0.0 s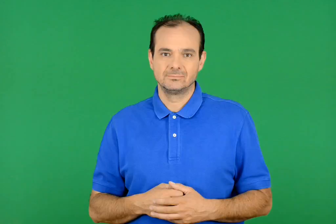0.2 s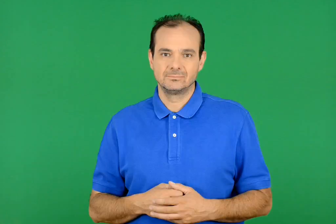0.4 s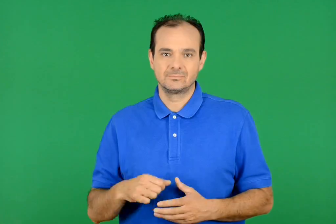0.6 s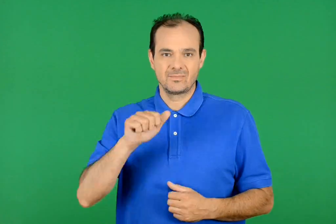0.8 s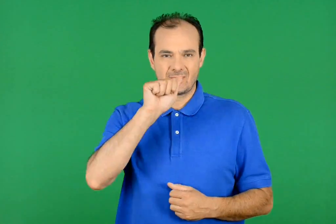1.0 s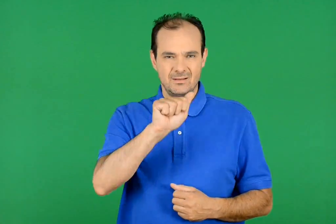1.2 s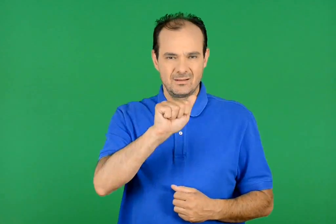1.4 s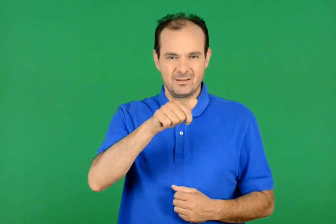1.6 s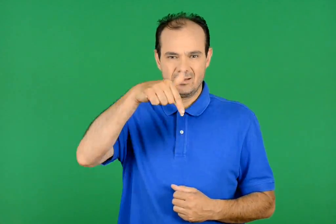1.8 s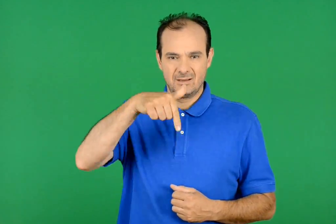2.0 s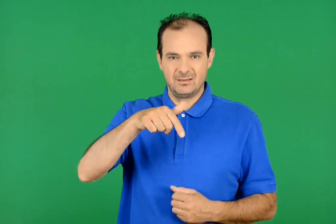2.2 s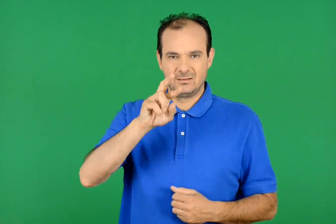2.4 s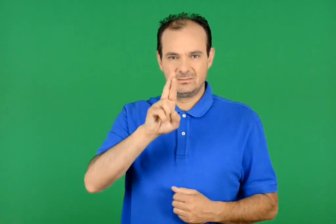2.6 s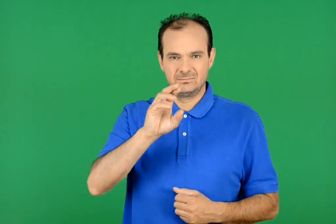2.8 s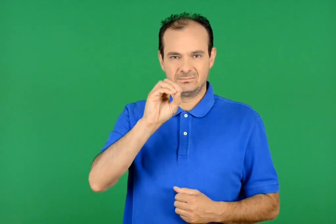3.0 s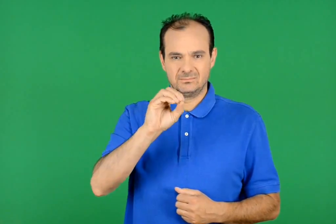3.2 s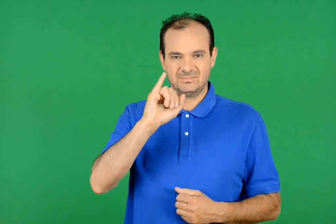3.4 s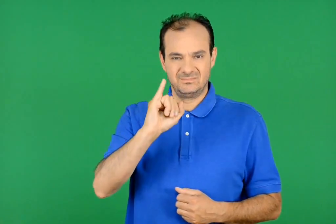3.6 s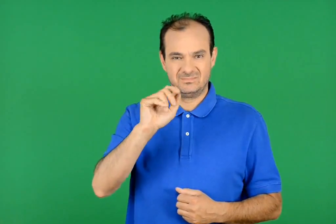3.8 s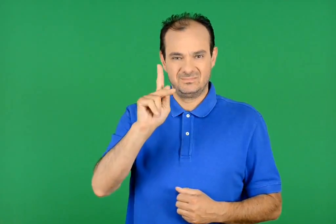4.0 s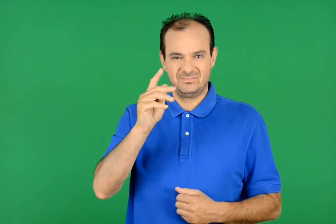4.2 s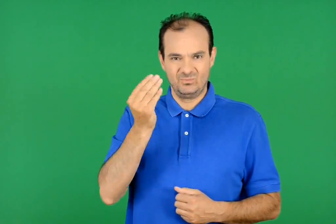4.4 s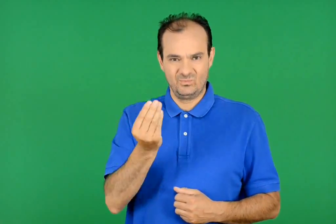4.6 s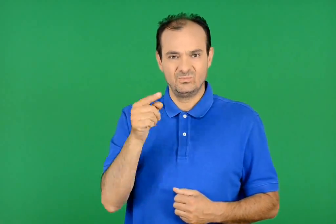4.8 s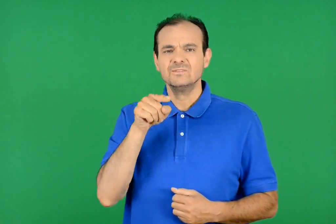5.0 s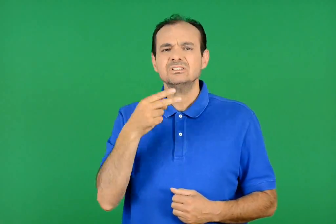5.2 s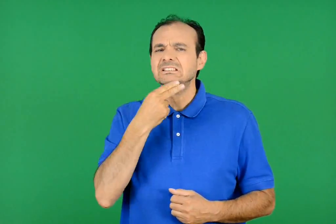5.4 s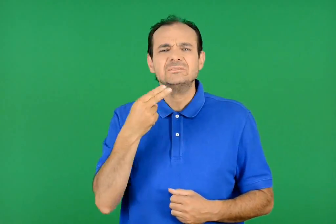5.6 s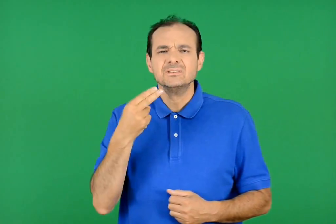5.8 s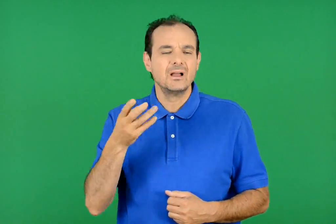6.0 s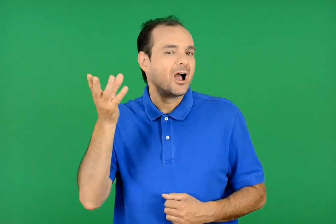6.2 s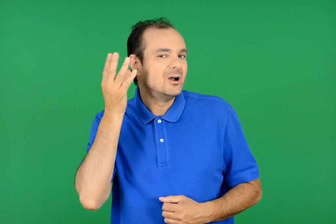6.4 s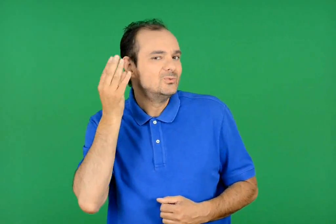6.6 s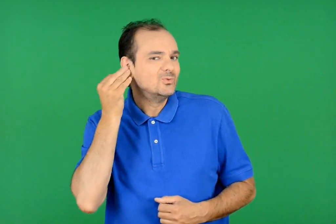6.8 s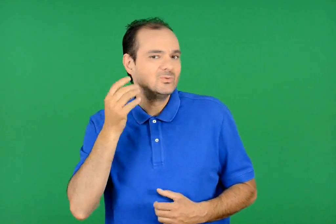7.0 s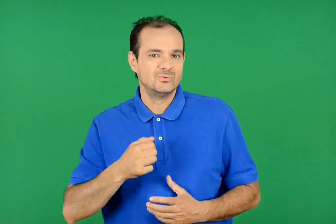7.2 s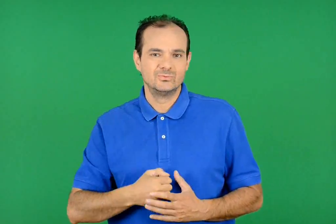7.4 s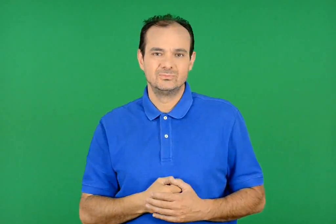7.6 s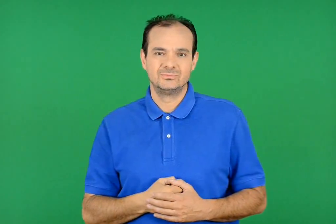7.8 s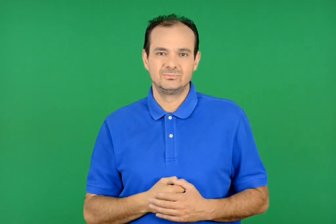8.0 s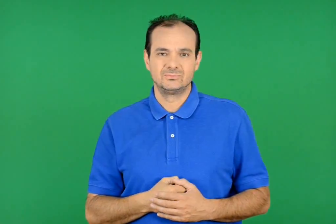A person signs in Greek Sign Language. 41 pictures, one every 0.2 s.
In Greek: αγροικώ ακούω
